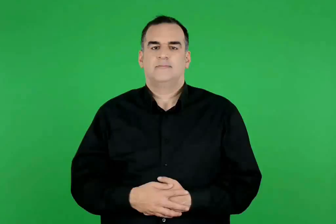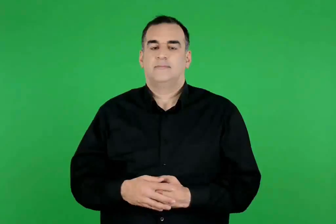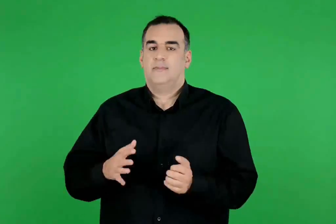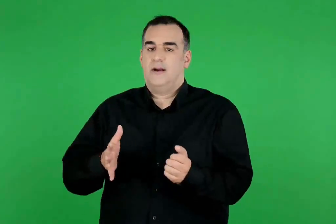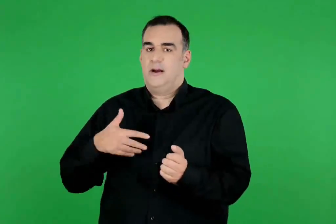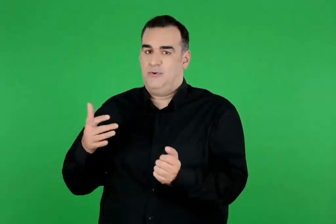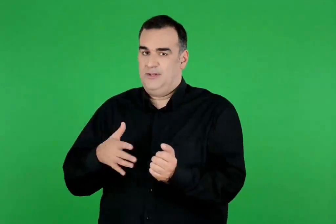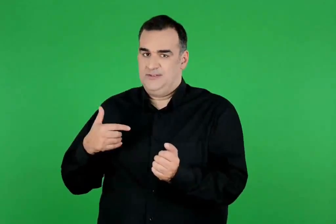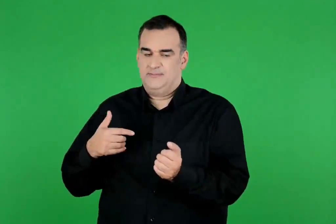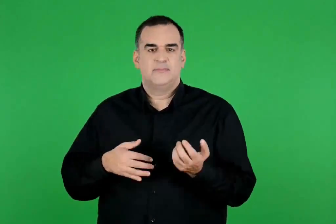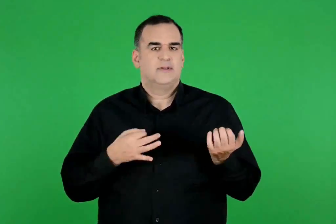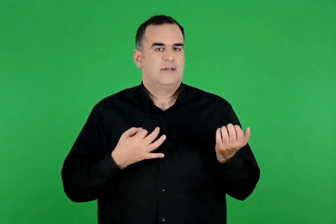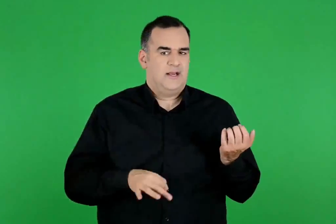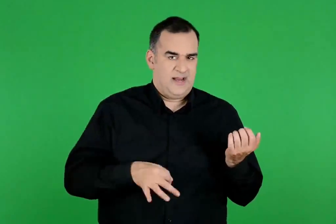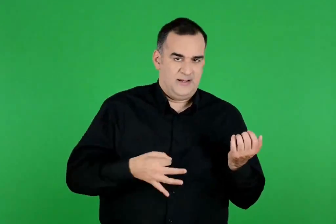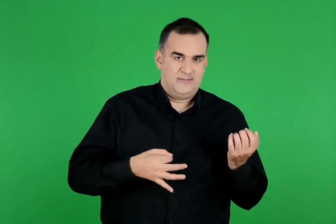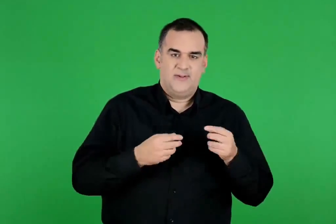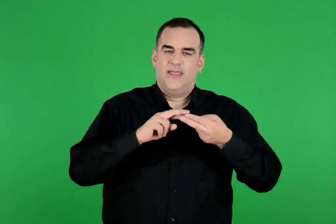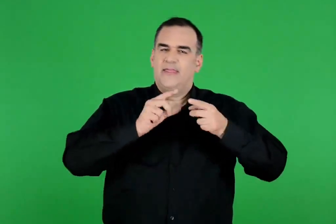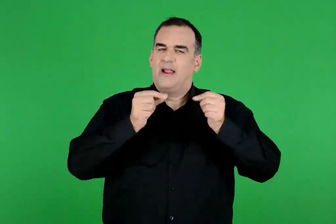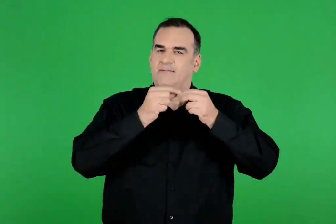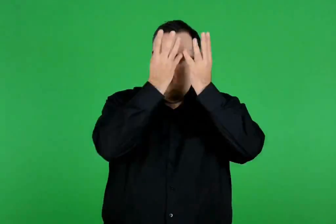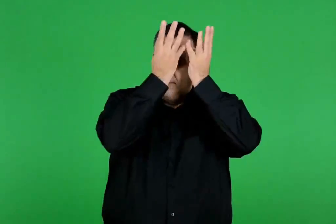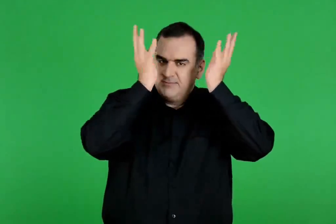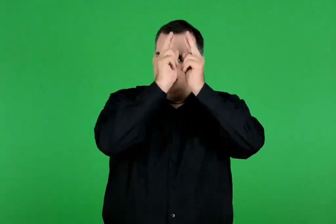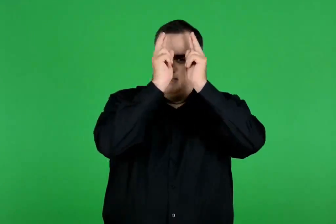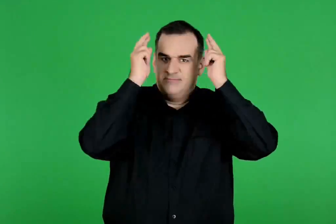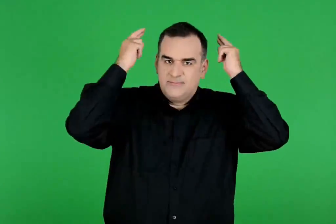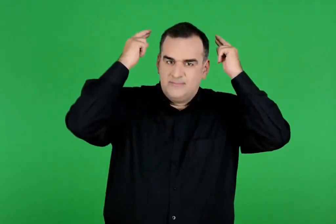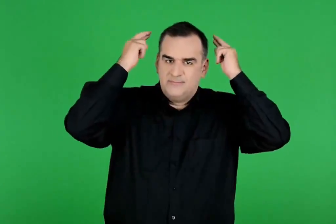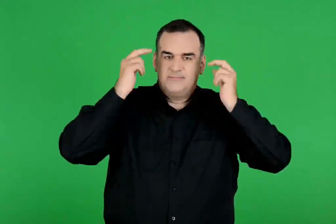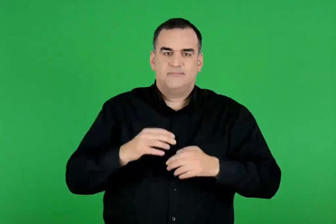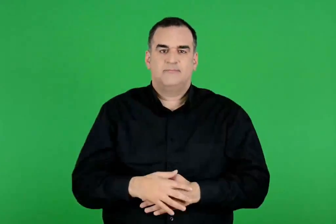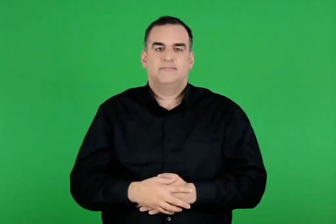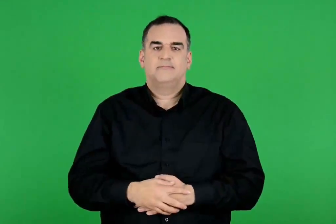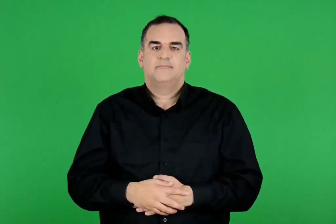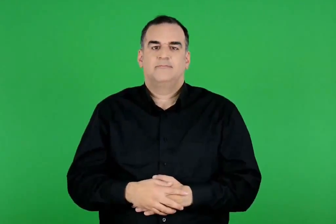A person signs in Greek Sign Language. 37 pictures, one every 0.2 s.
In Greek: απόλλωνας κιθάρα , δάφνινο στεφάνι
